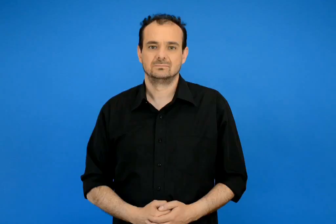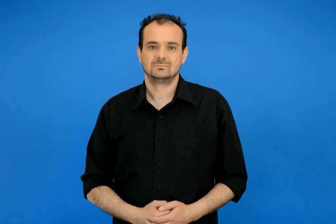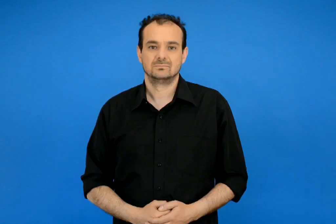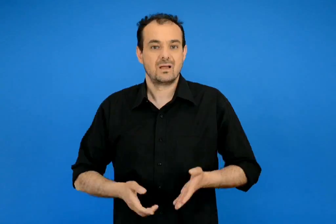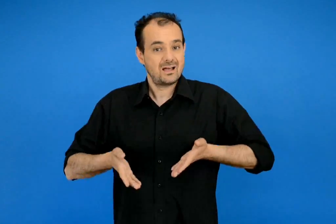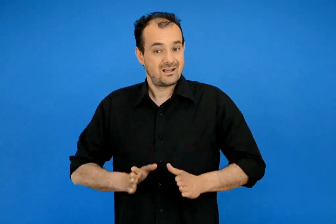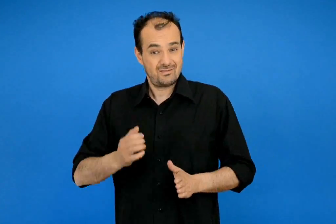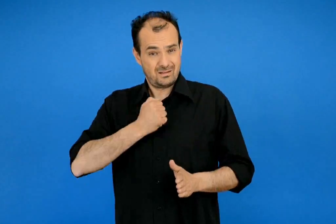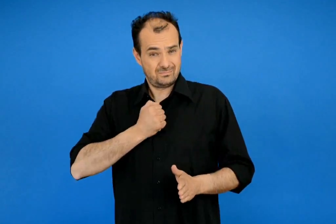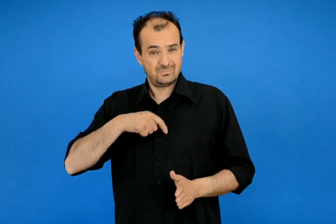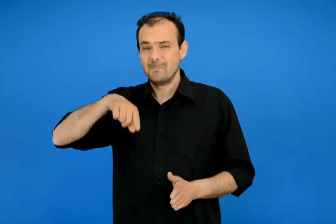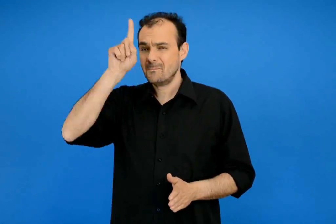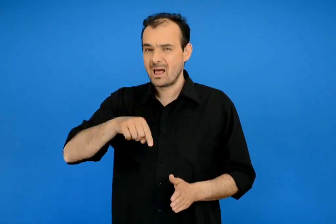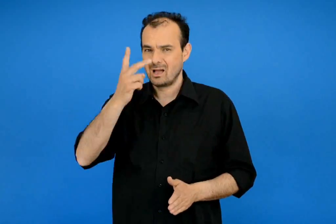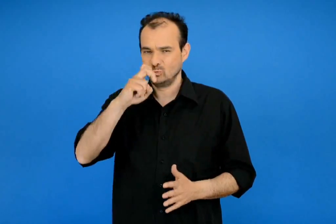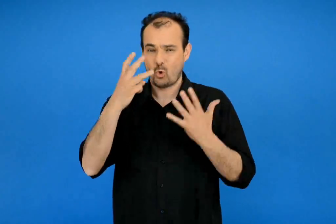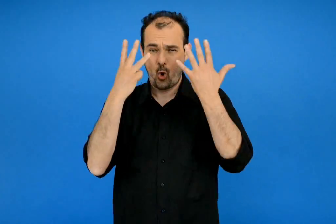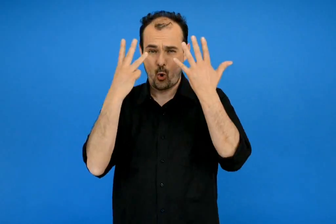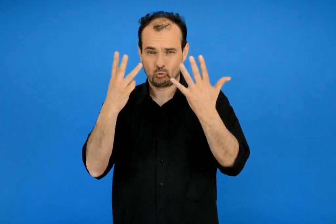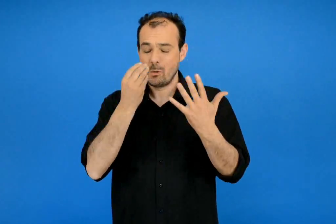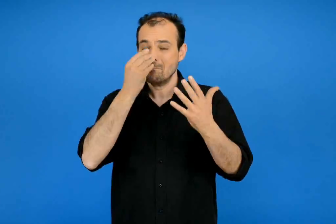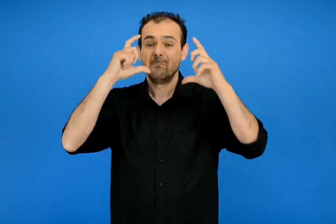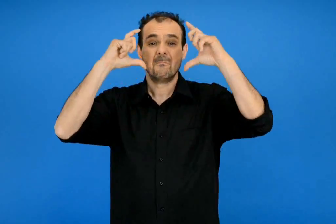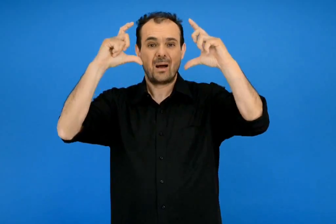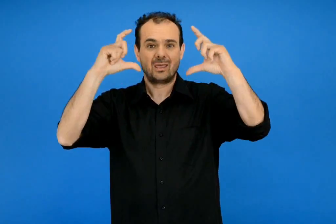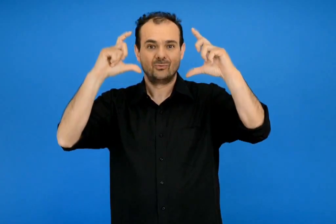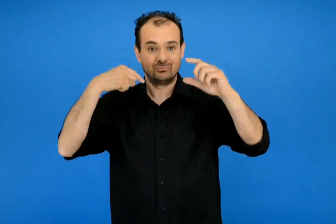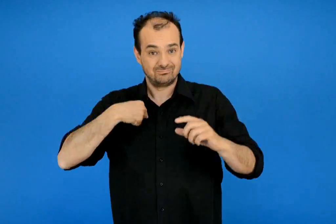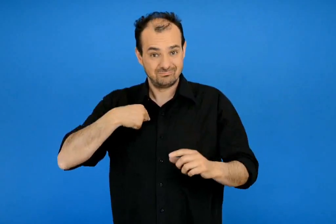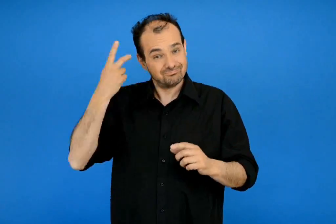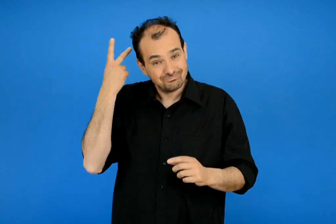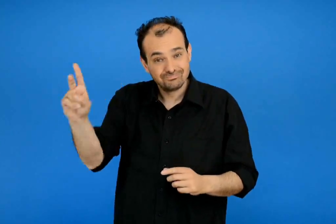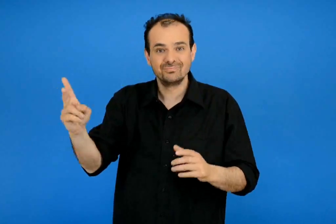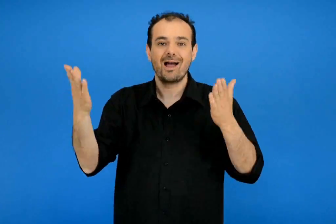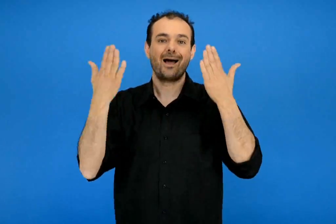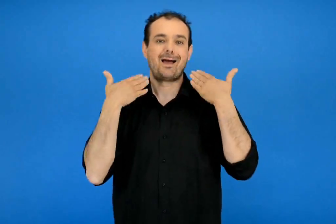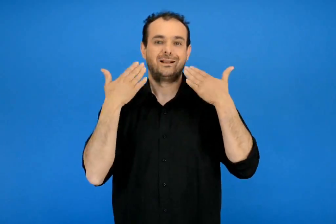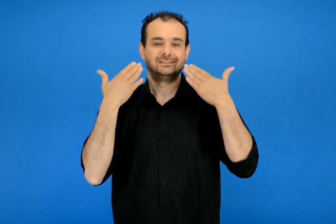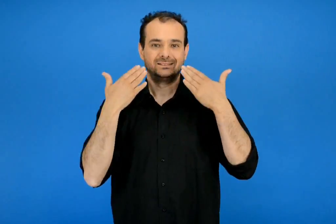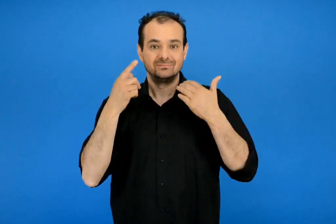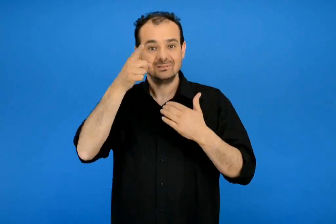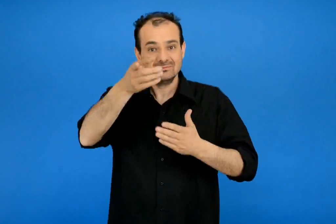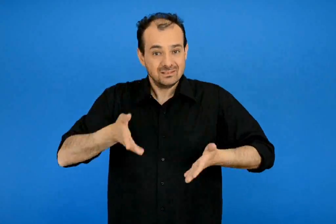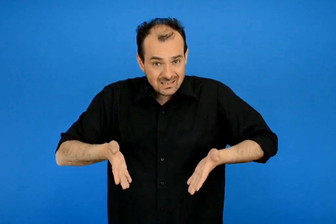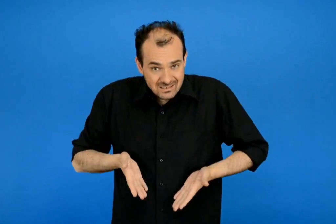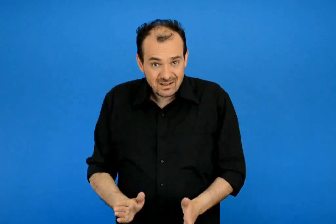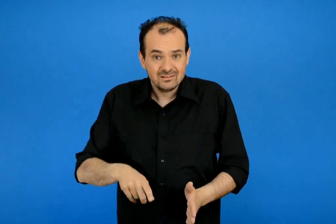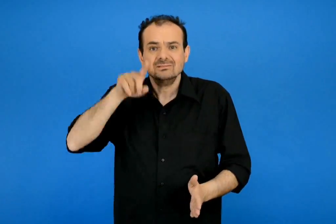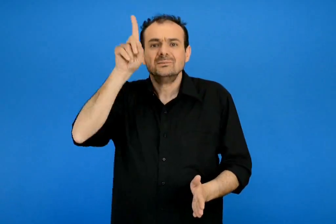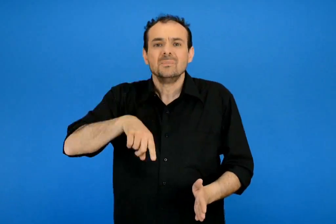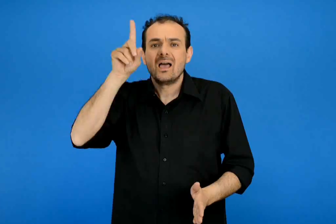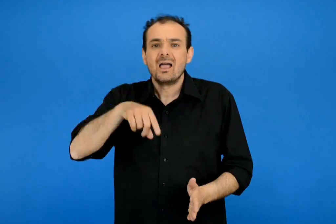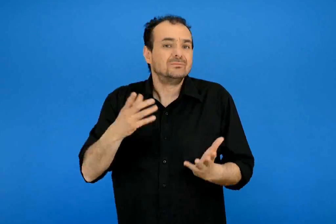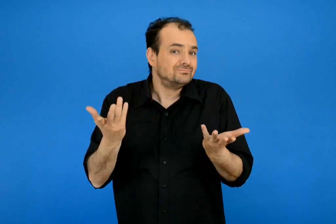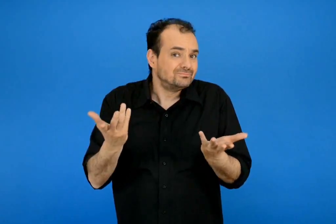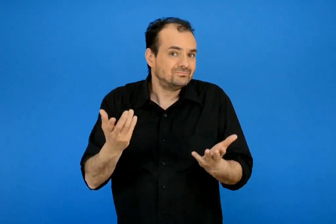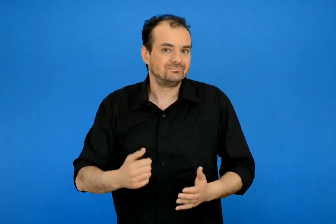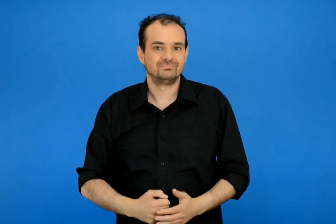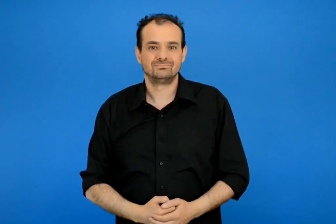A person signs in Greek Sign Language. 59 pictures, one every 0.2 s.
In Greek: τα γενέθλια μου είναι στις 28 μαΐου είμαι δηλαδή παιδί της άνοιξης εσύ ποτέ γεννήθηκες ;
